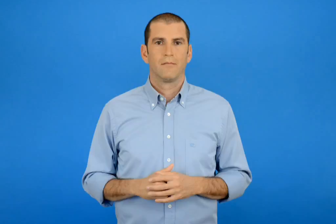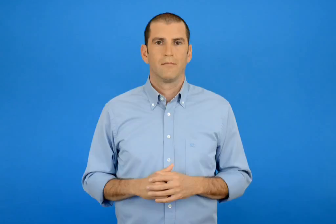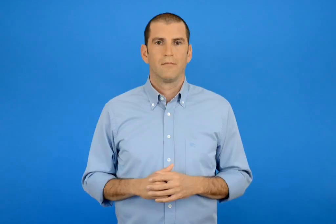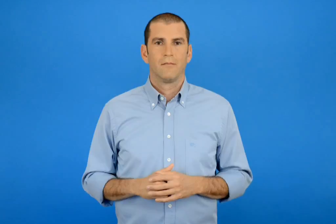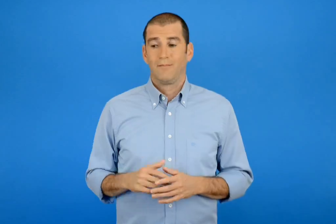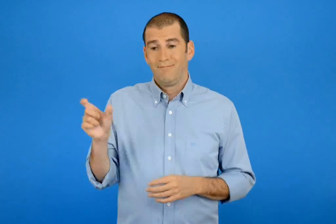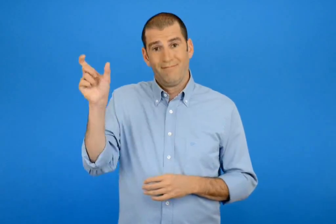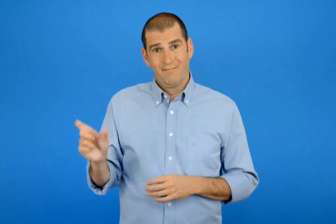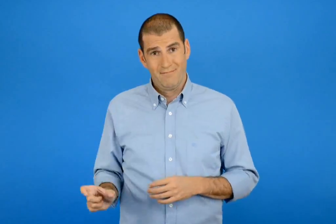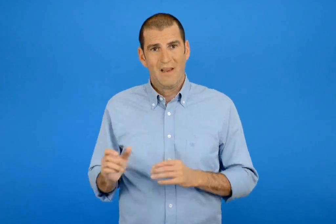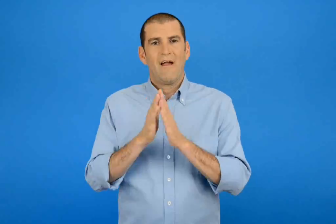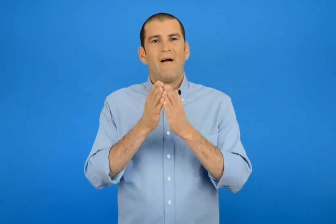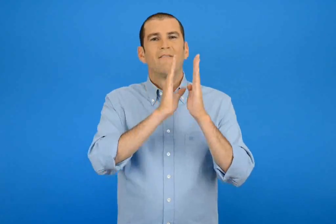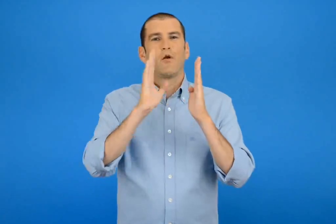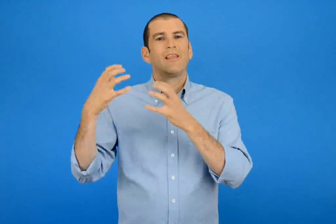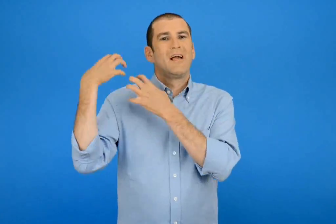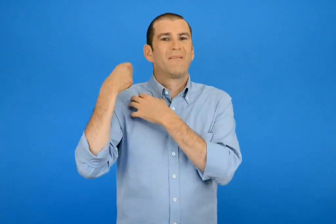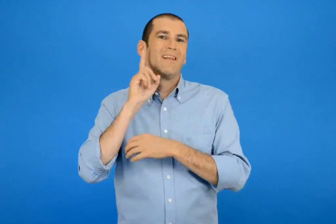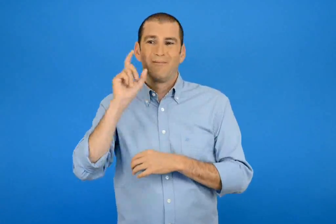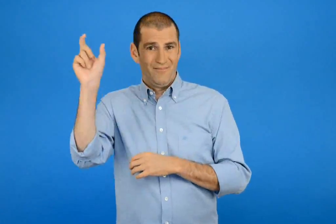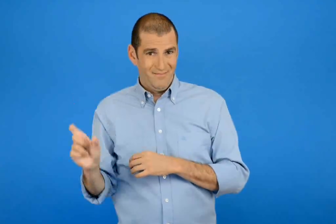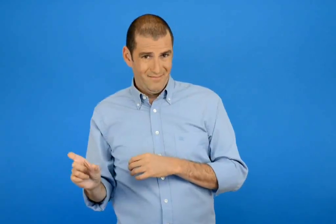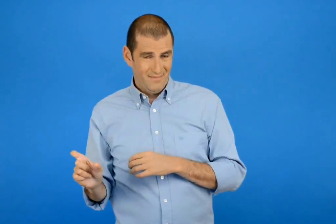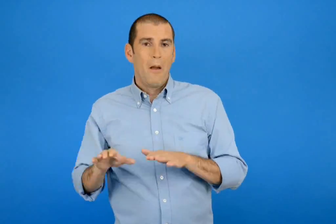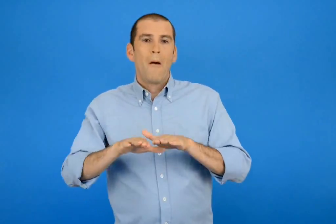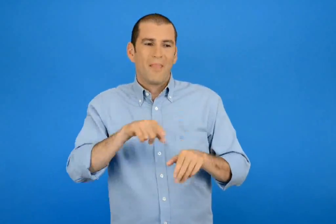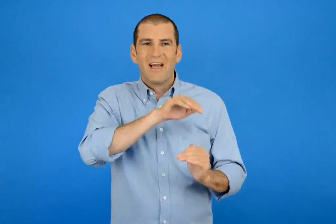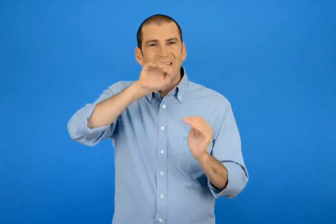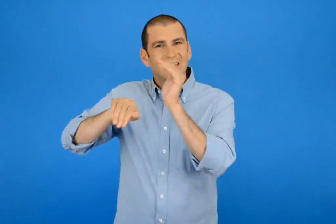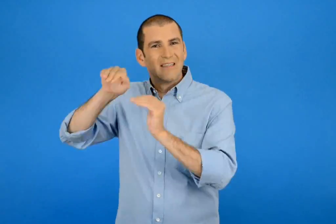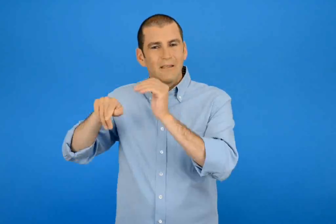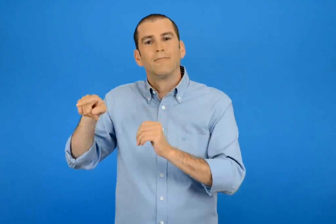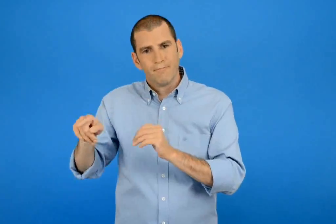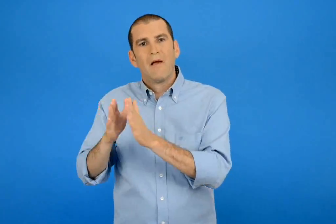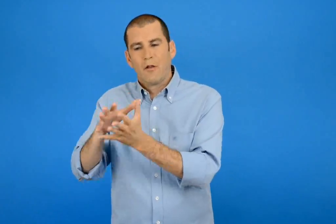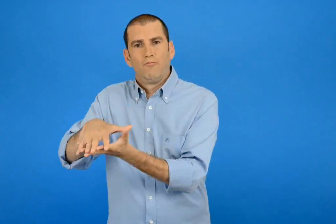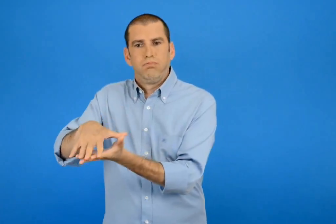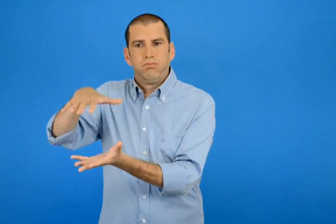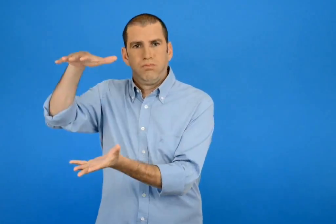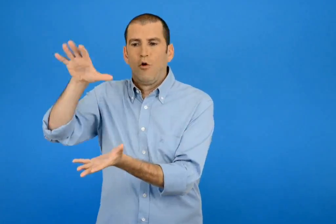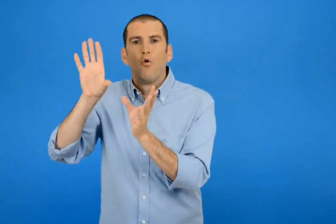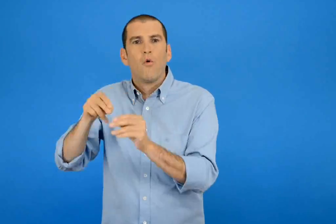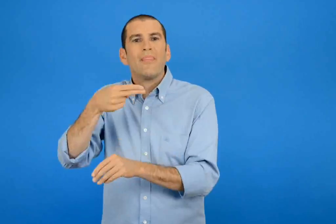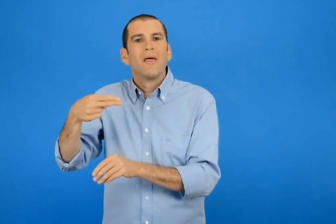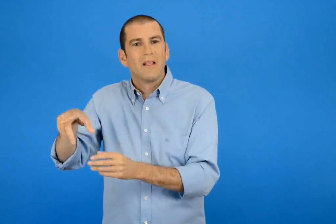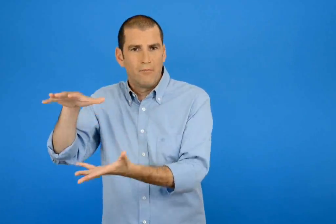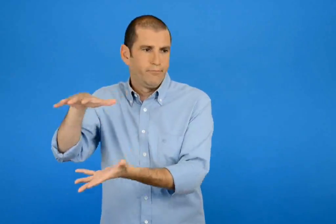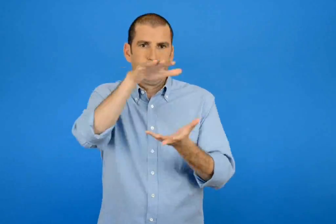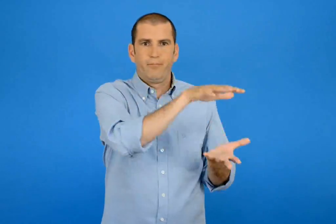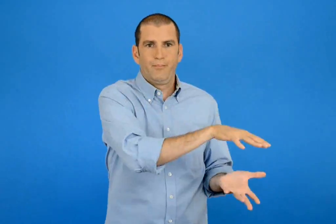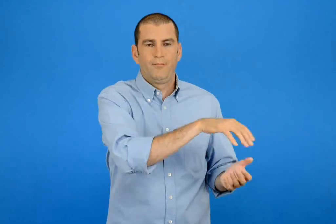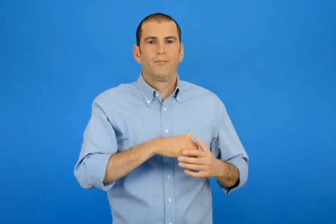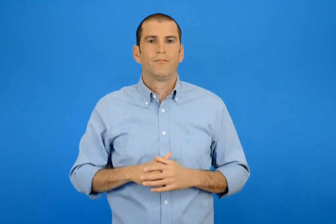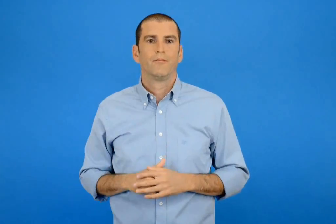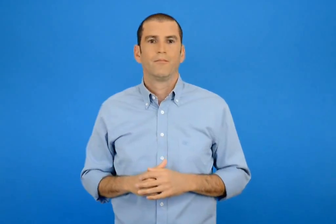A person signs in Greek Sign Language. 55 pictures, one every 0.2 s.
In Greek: η υπεύθυνη της βιβλιοθήκης έφερε πολλά βιβλία με τα θέματα που της ζήτησαν τα παιδιά
